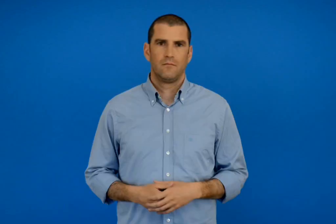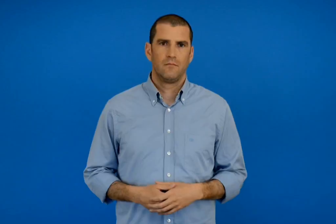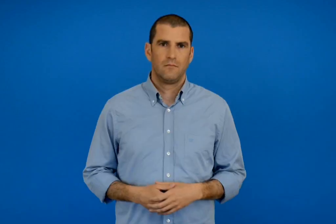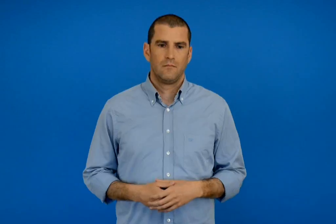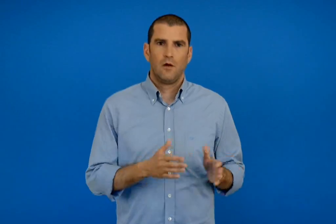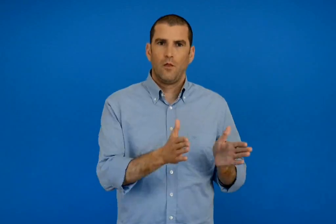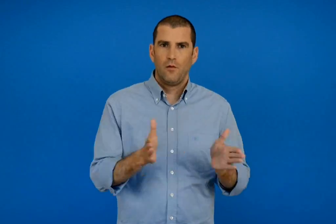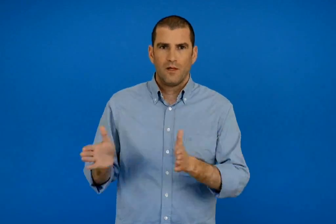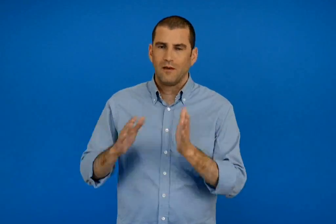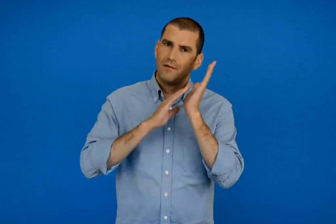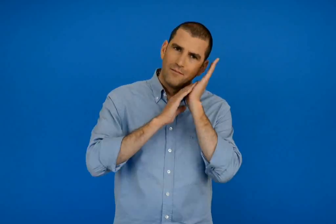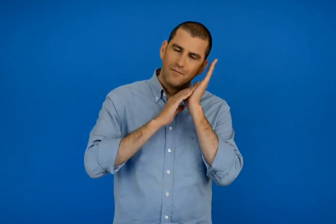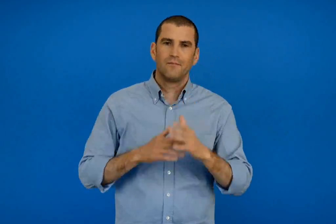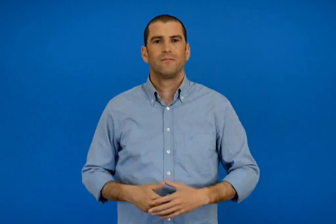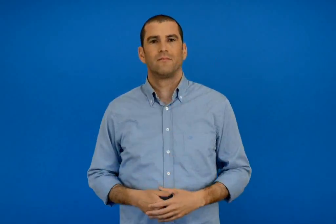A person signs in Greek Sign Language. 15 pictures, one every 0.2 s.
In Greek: υπνοδωμάτια
